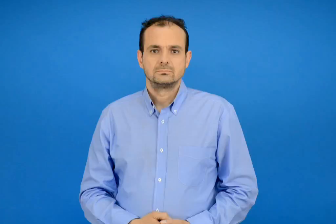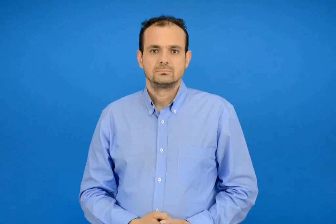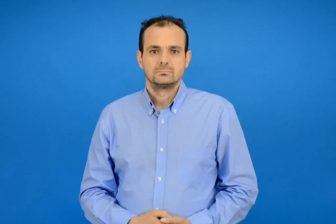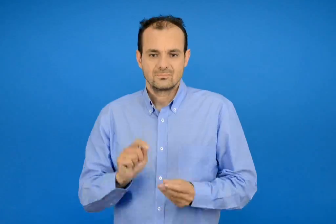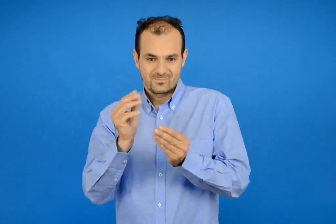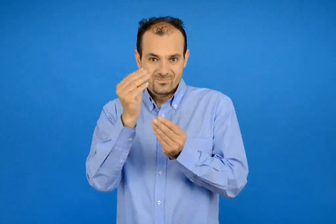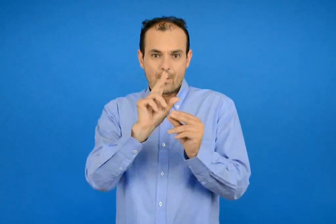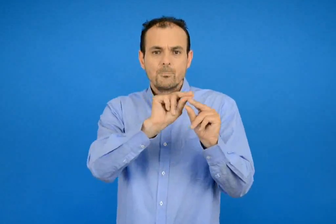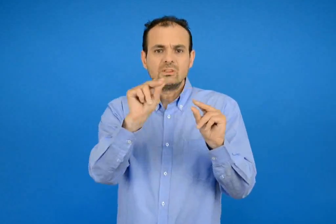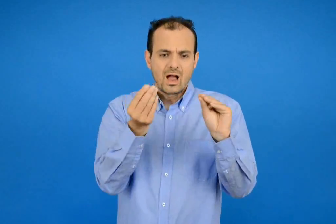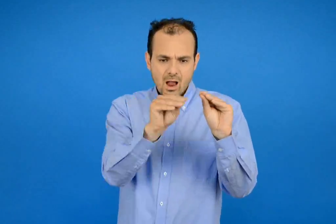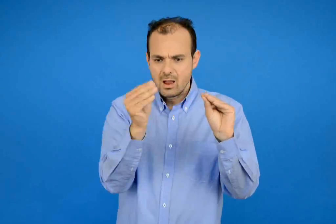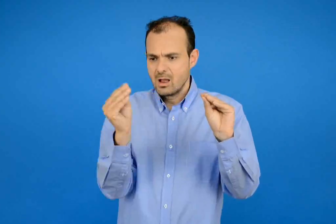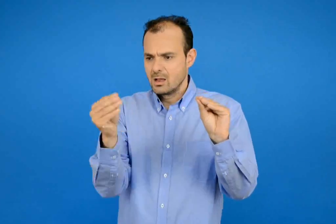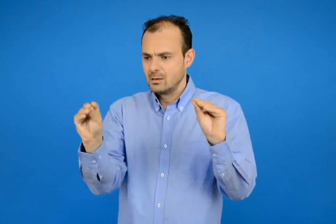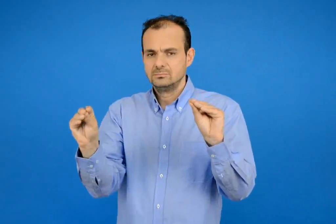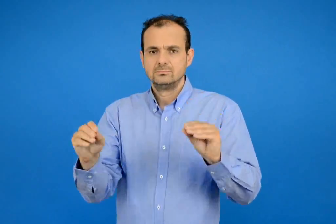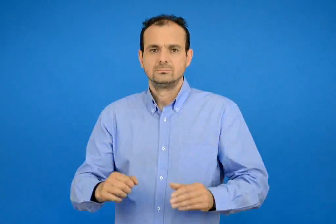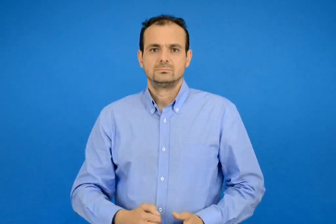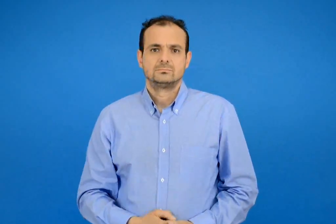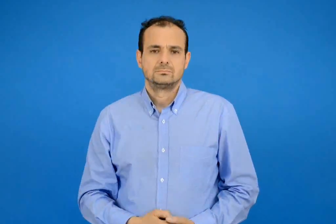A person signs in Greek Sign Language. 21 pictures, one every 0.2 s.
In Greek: συμπληρώνω τα μοτίβα
